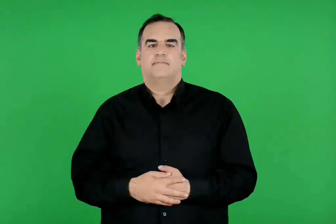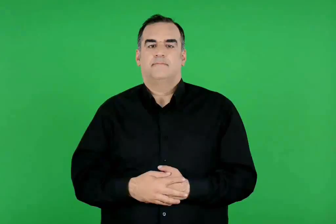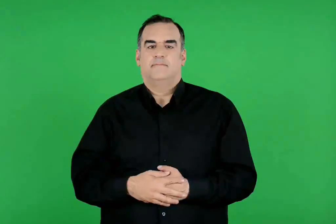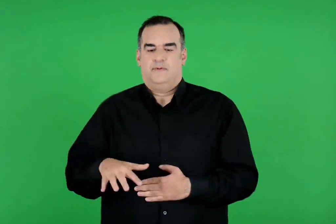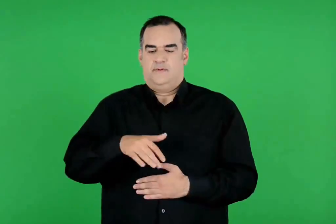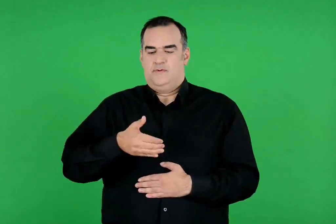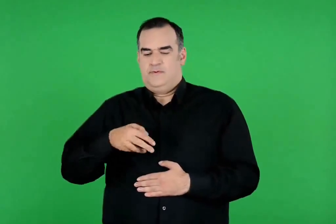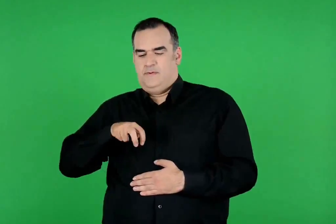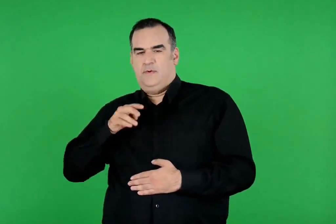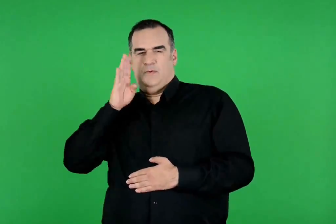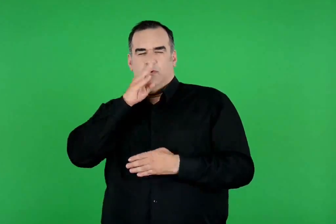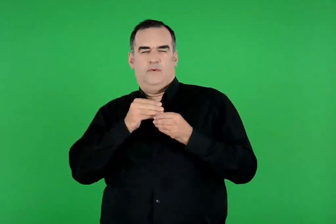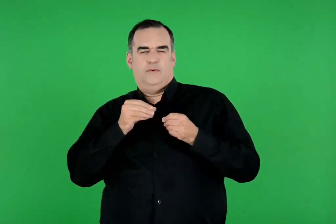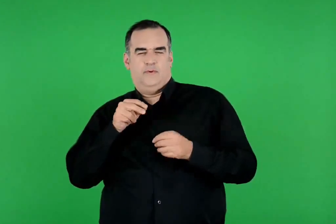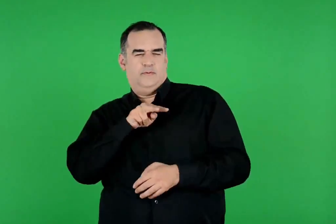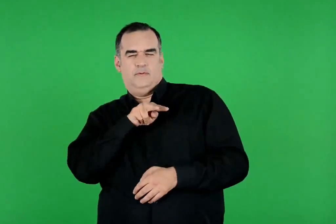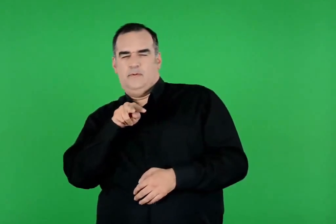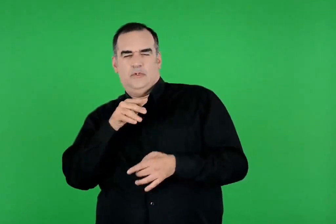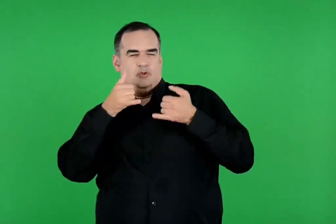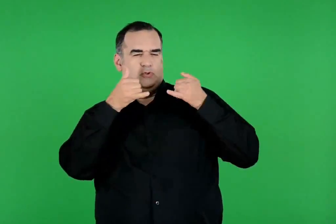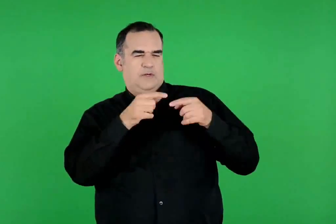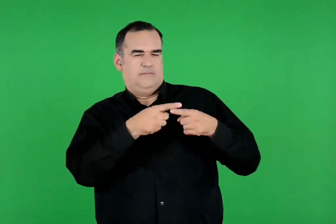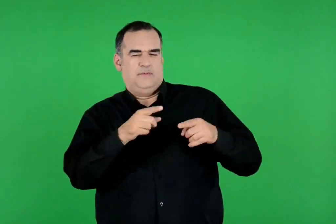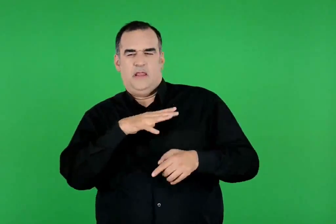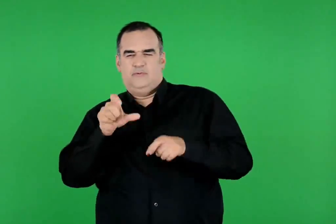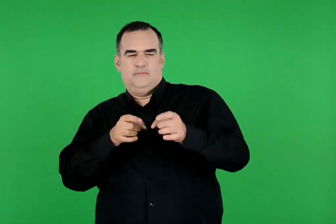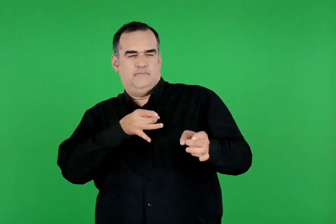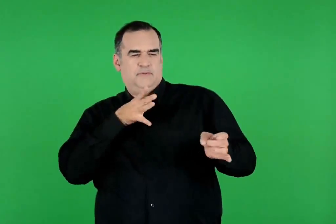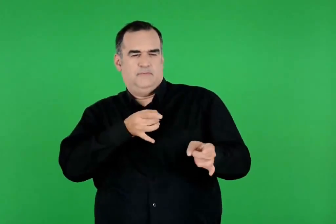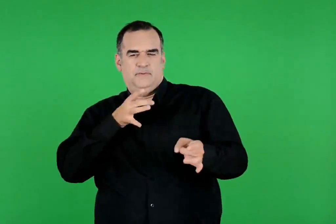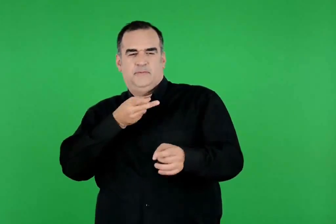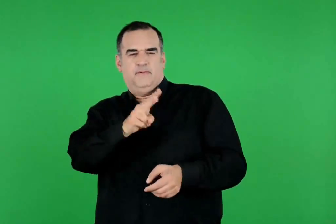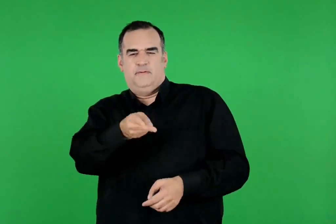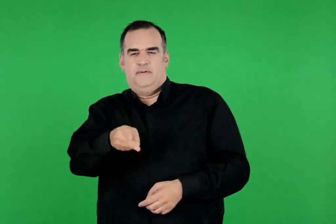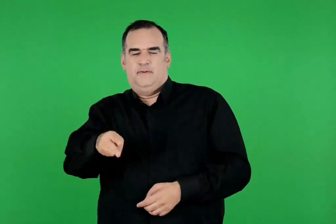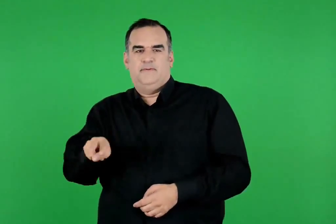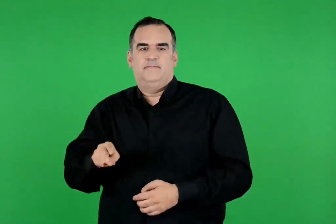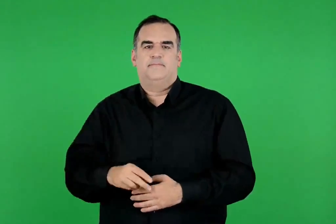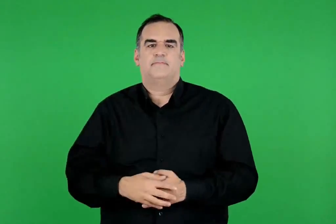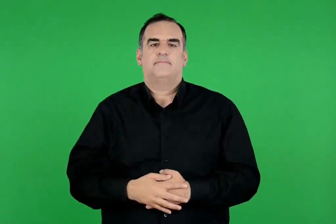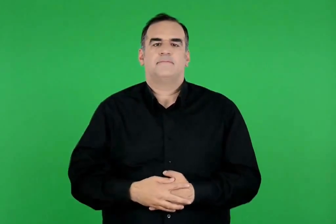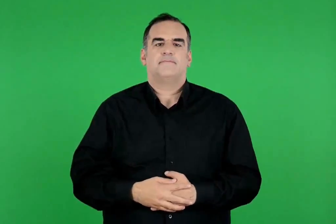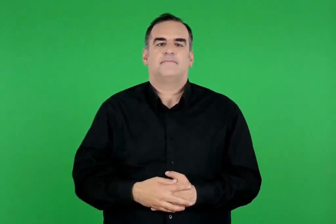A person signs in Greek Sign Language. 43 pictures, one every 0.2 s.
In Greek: κάθισε παράμερα και αόρατος χτυπούσε με τα βέλη του τα ζώα και τους ανθρώπους
